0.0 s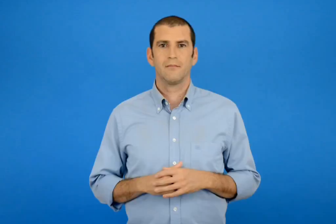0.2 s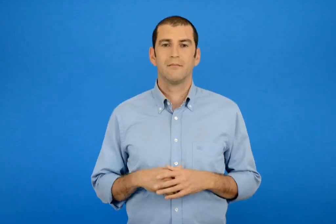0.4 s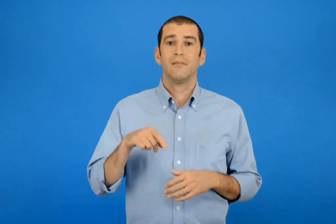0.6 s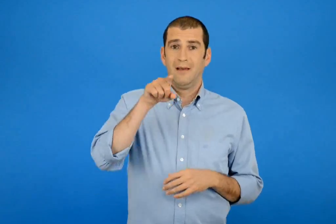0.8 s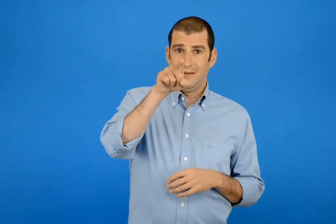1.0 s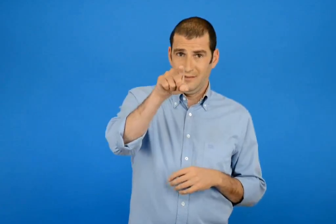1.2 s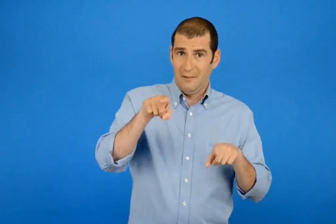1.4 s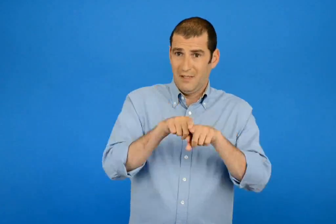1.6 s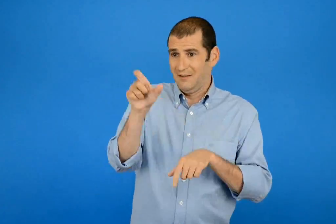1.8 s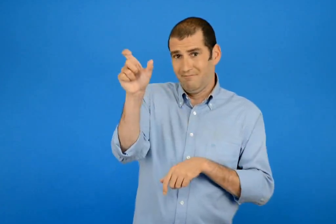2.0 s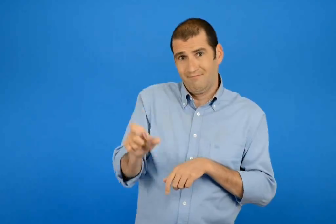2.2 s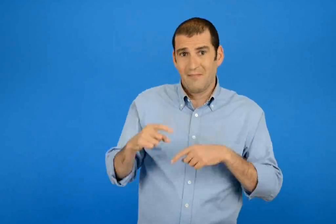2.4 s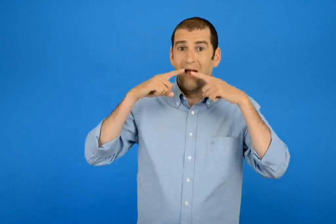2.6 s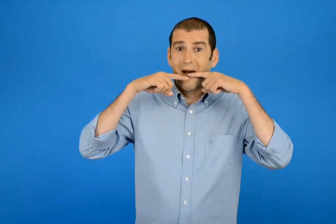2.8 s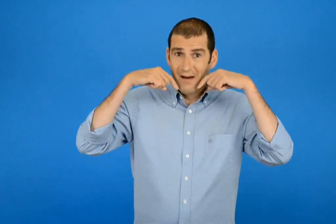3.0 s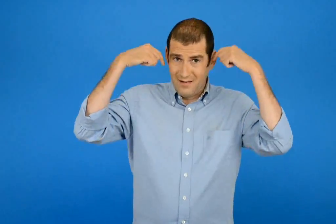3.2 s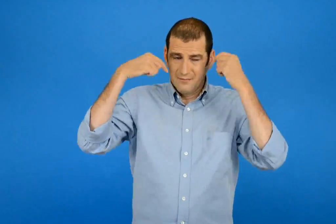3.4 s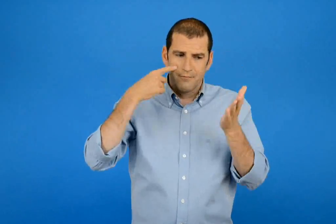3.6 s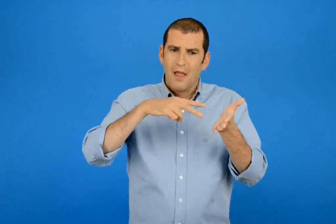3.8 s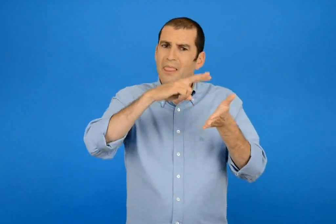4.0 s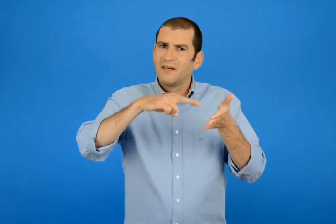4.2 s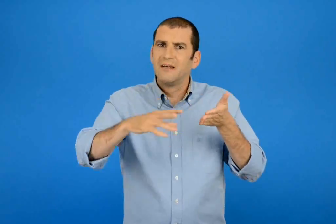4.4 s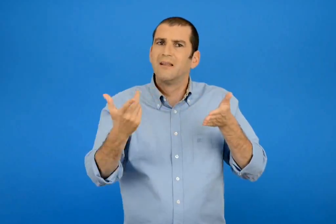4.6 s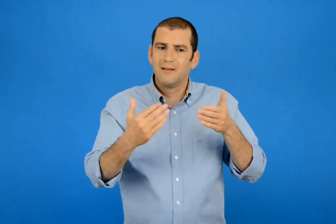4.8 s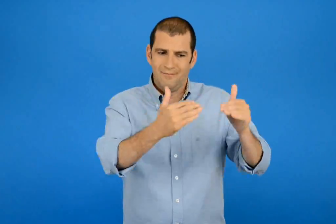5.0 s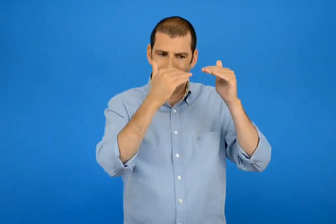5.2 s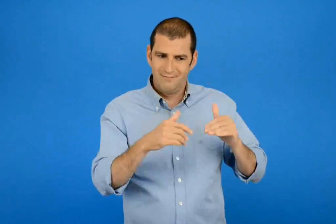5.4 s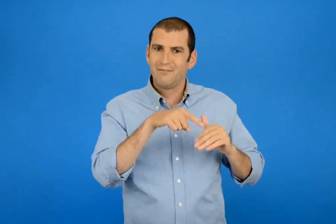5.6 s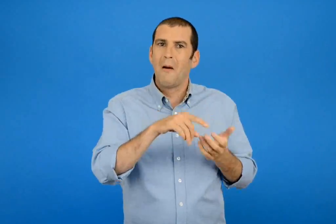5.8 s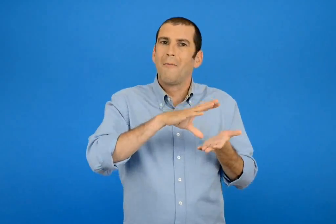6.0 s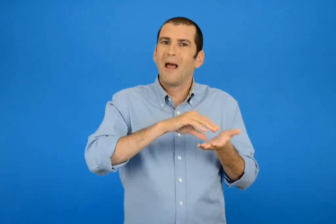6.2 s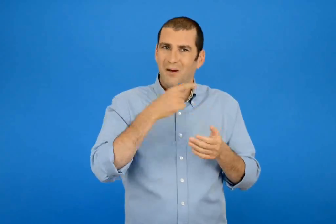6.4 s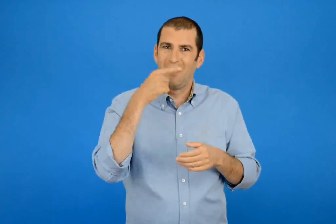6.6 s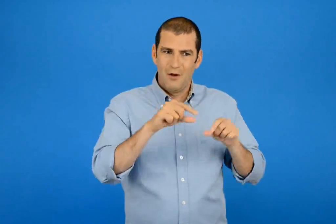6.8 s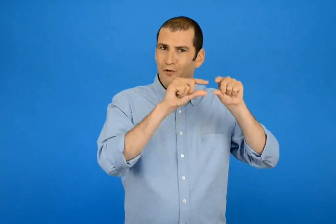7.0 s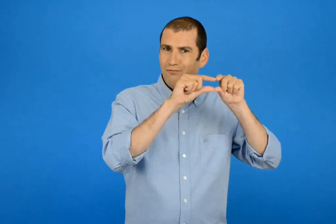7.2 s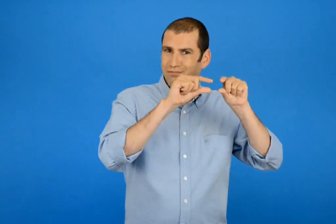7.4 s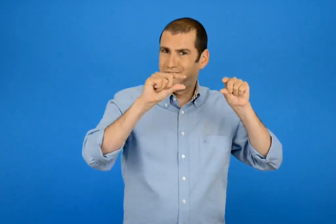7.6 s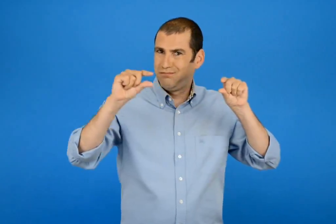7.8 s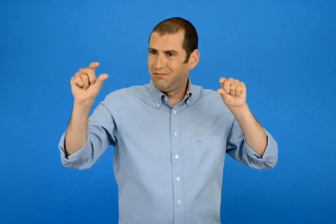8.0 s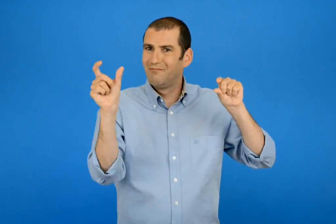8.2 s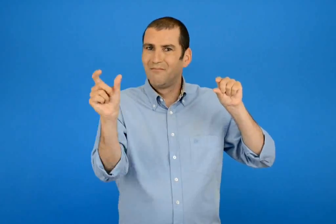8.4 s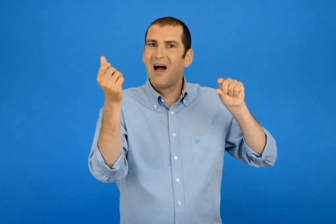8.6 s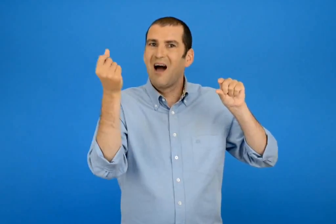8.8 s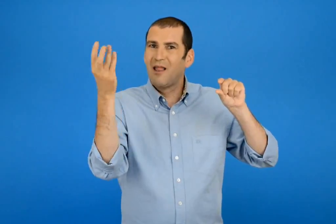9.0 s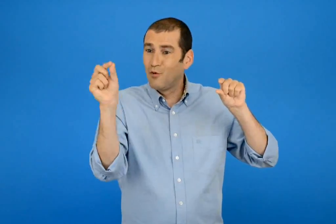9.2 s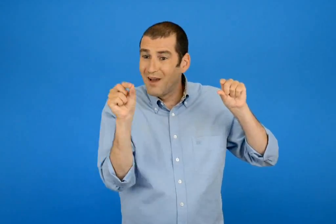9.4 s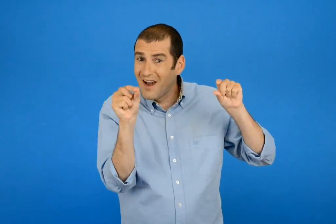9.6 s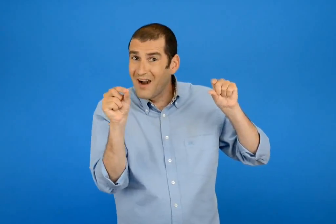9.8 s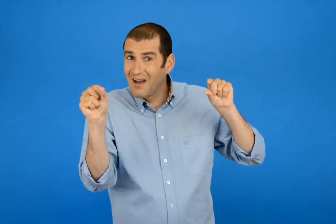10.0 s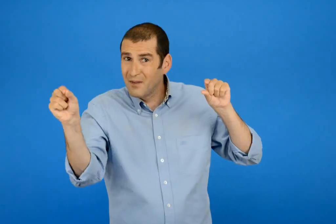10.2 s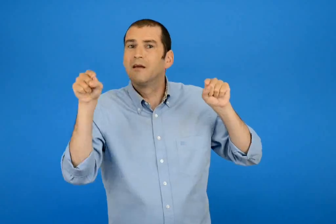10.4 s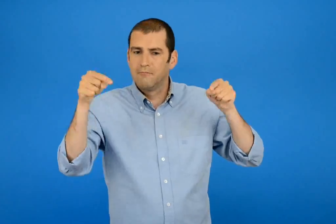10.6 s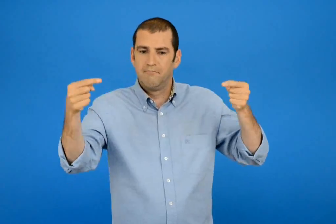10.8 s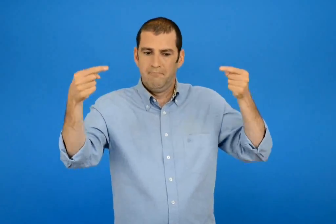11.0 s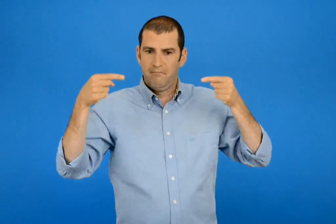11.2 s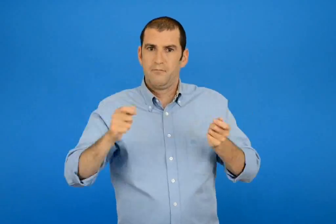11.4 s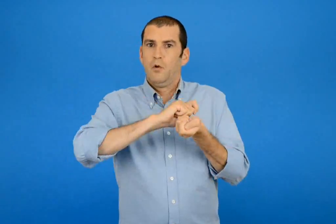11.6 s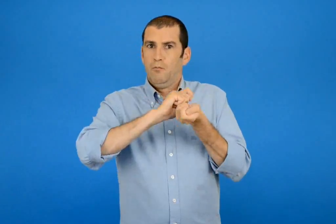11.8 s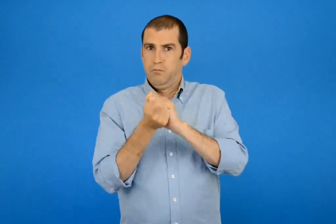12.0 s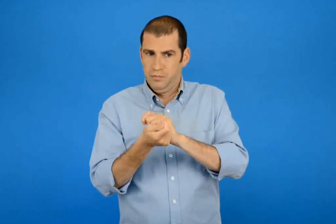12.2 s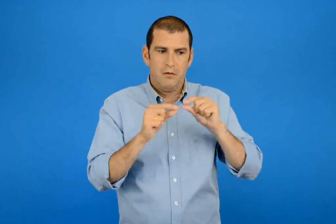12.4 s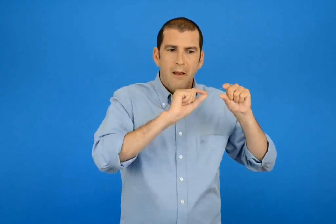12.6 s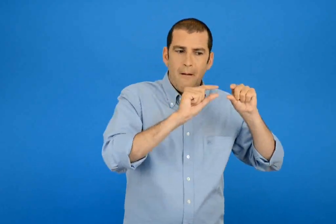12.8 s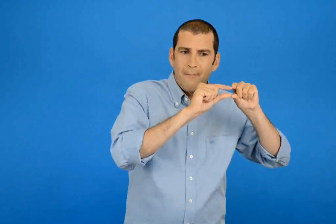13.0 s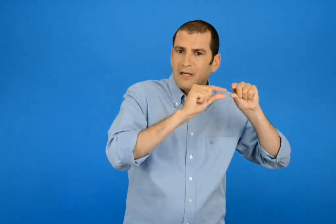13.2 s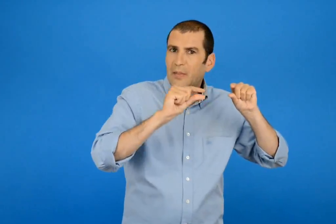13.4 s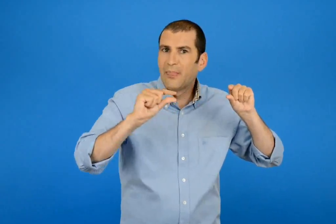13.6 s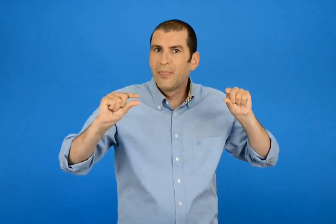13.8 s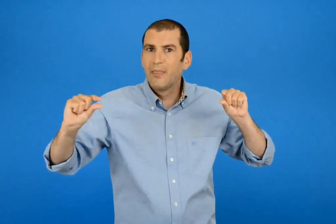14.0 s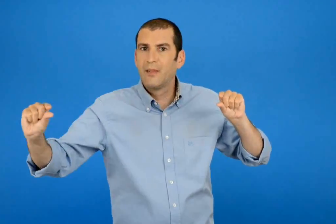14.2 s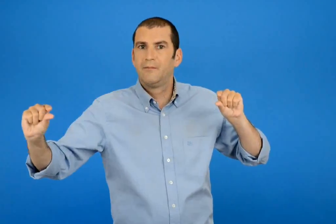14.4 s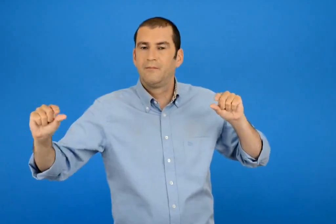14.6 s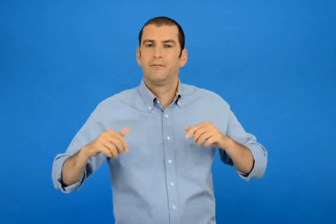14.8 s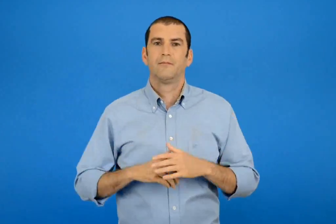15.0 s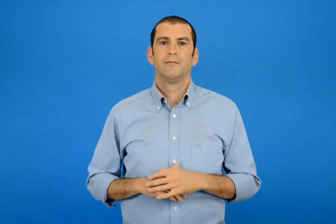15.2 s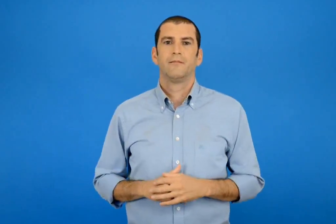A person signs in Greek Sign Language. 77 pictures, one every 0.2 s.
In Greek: διάβασε μαζί με τη χαρά τις παρακάτω ημερομηνίες λήξης και αντίγραψε τες με πεζά γράμματα αλλάζοντας το υπογραμμισμένο μέρος όπως στο παράδειγμα
